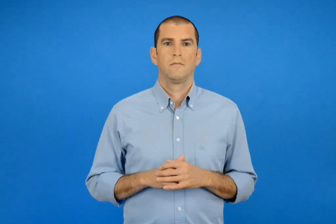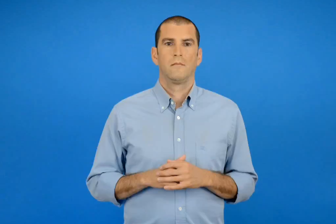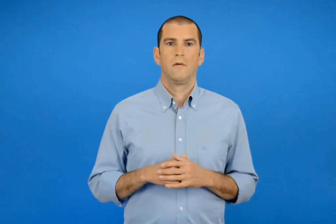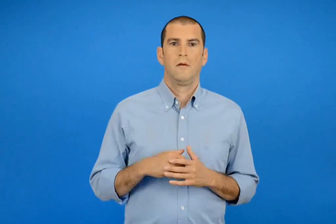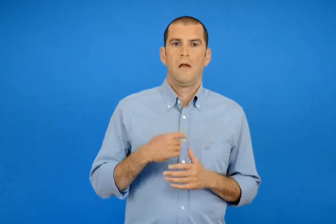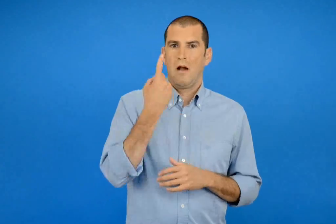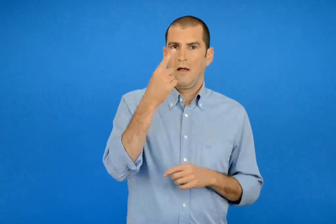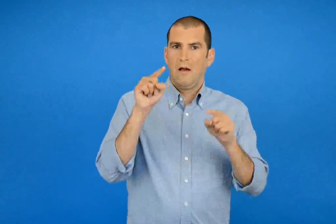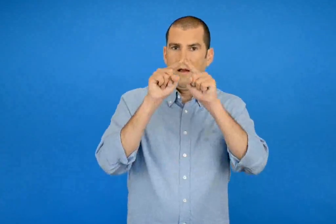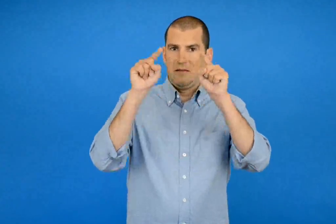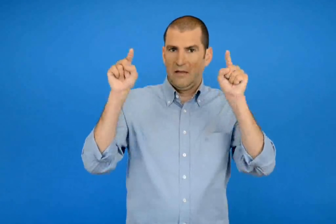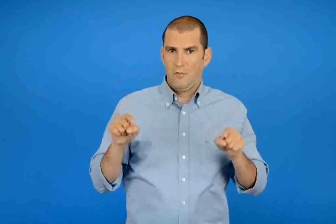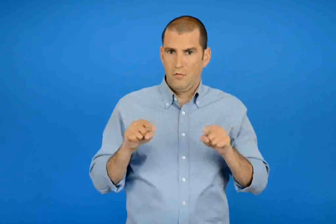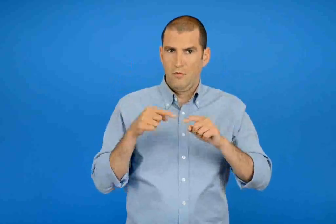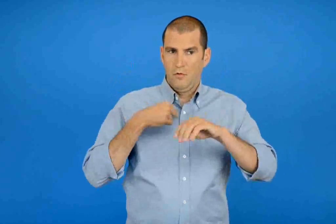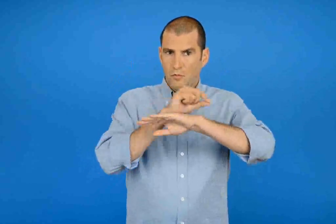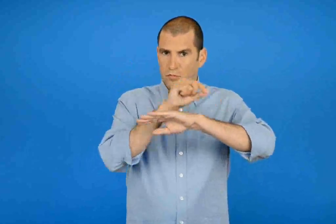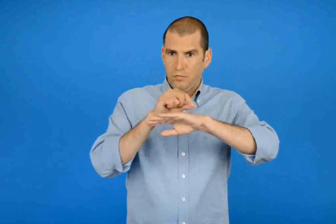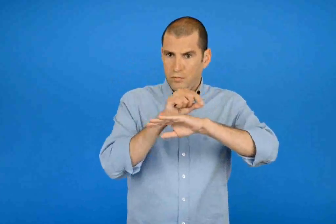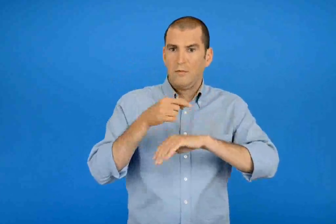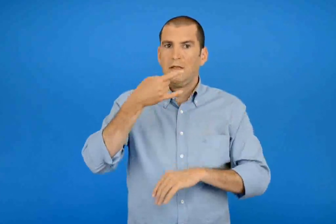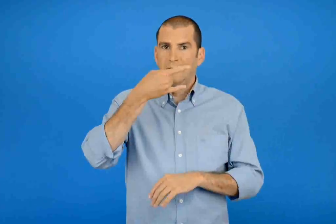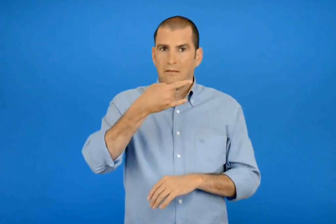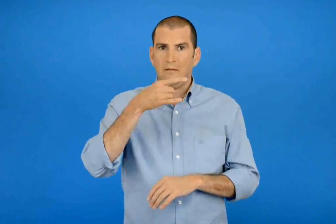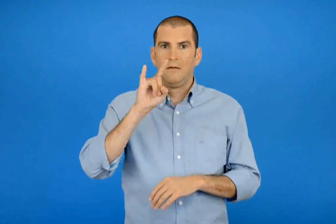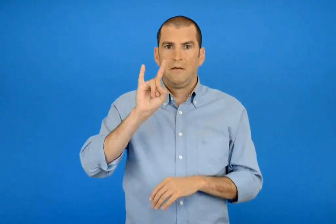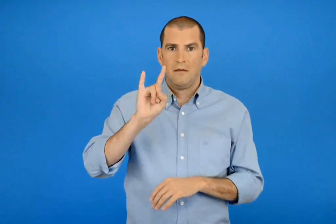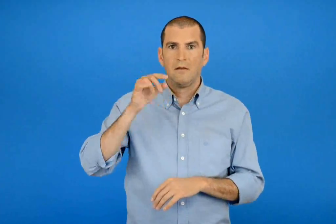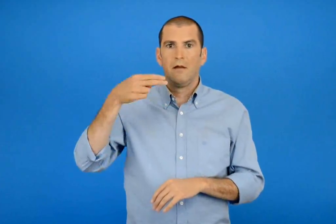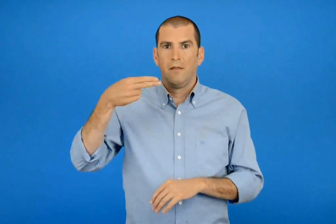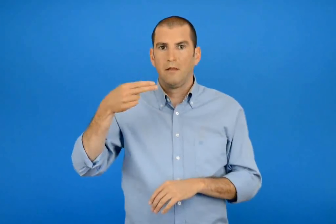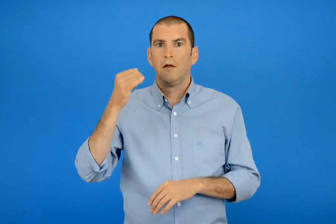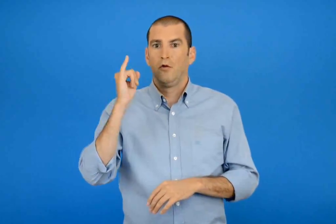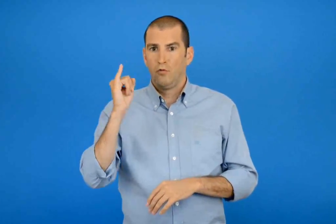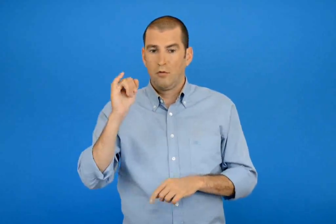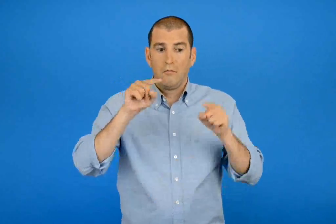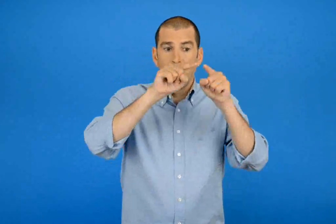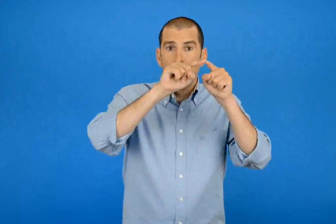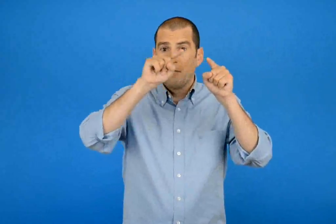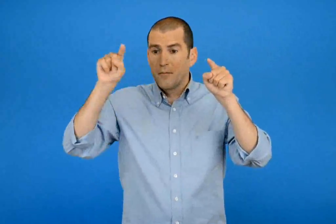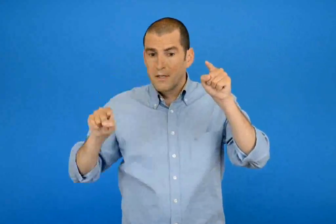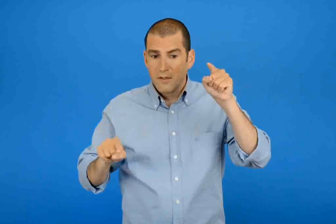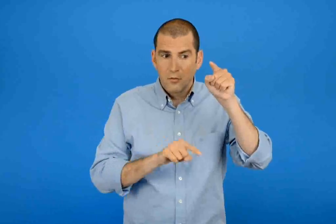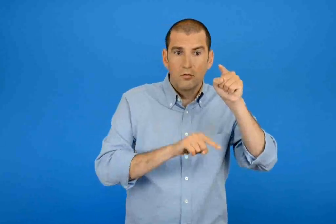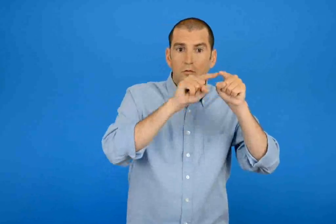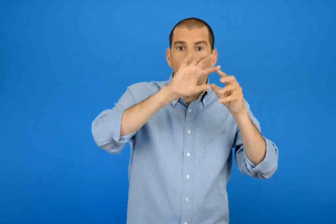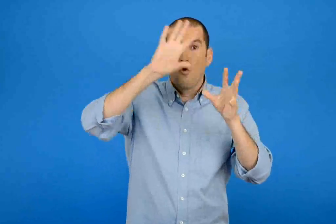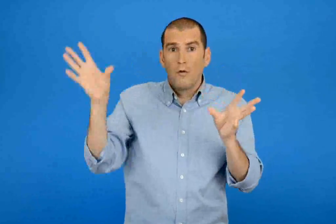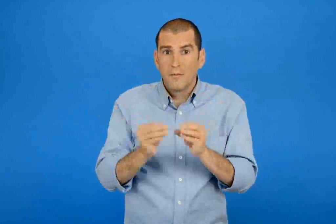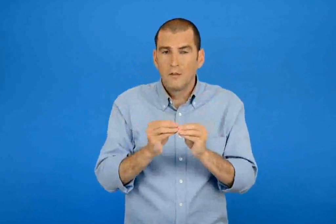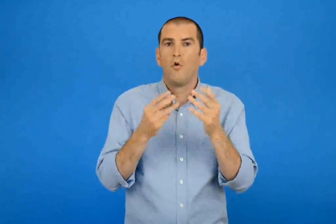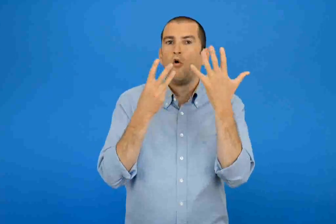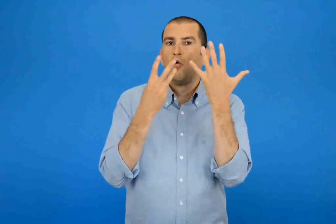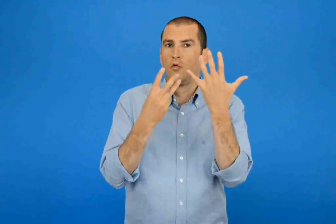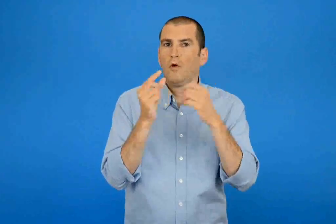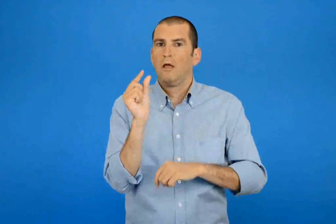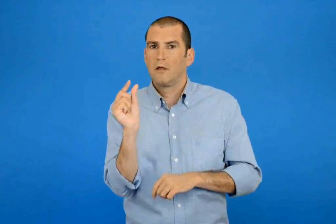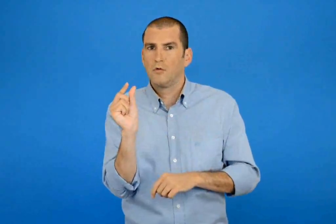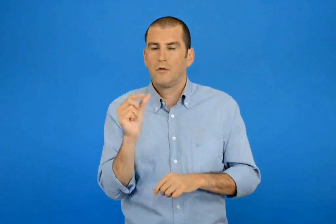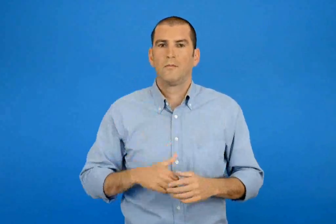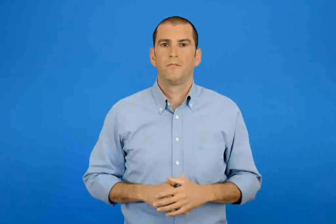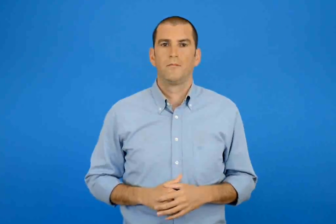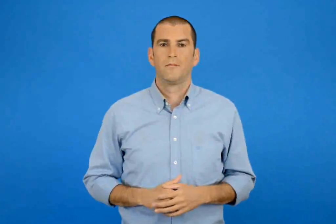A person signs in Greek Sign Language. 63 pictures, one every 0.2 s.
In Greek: φτιάχνω ένα τετράγωνο ζηθι που έχει περίμετρο 8 εκατοστά
